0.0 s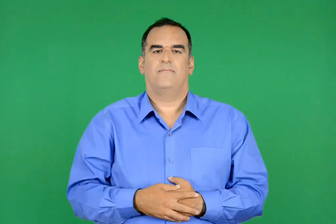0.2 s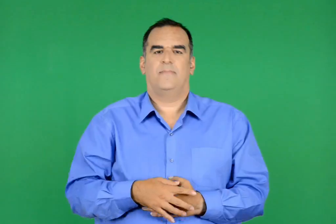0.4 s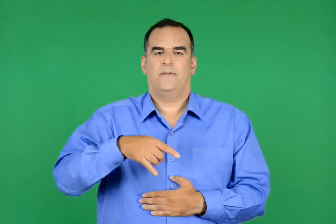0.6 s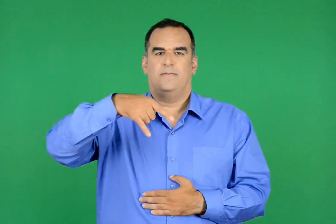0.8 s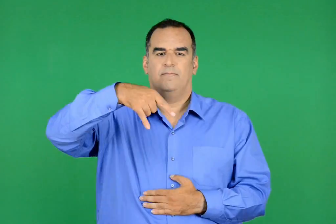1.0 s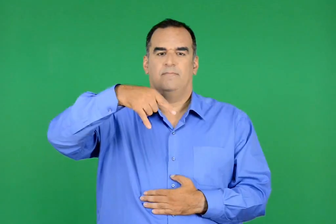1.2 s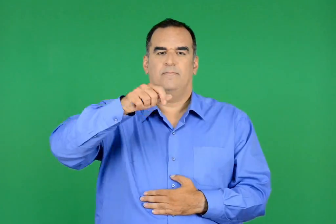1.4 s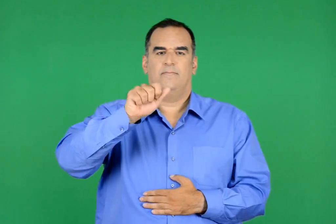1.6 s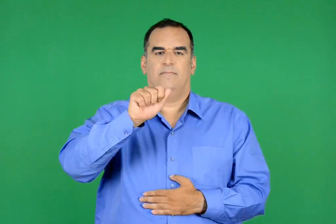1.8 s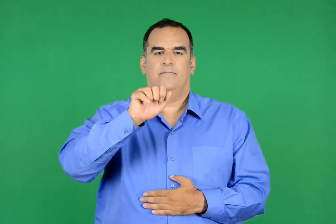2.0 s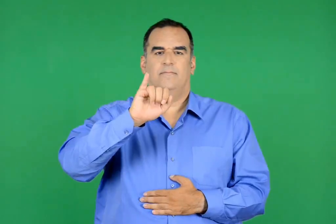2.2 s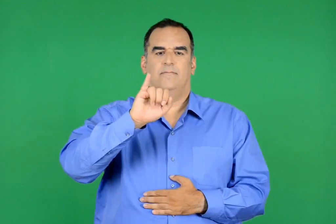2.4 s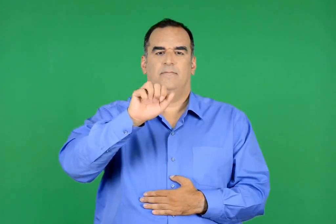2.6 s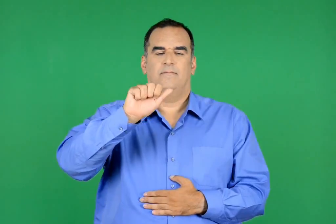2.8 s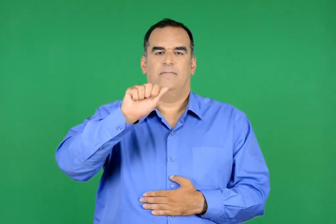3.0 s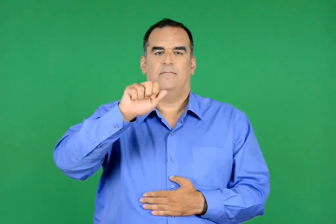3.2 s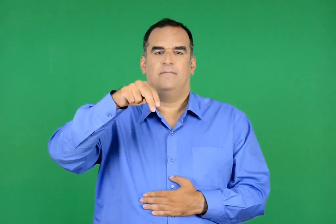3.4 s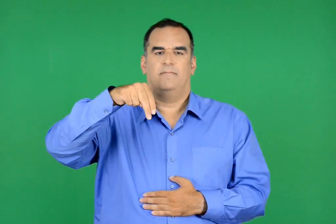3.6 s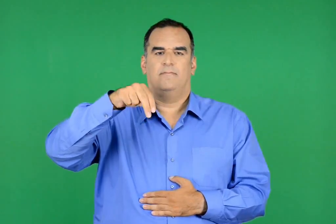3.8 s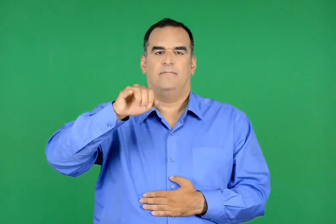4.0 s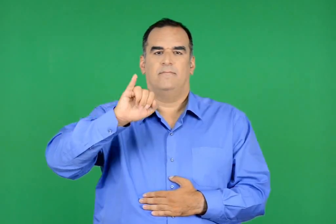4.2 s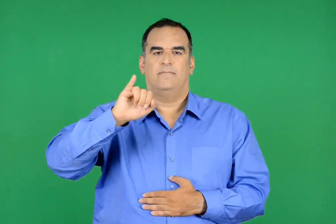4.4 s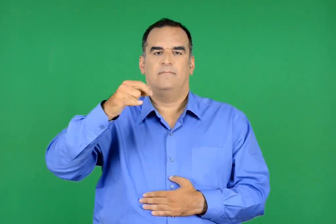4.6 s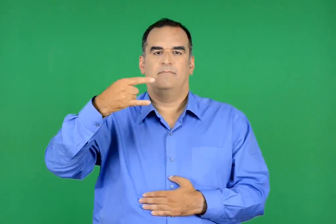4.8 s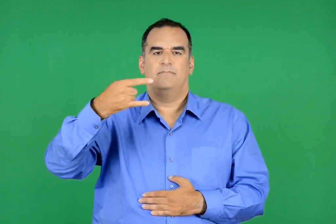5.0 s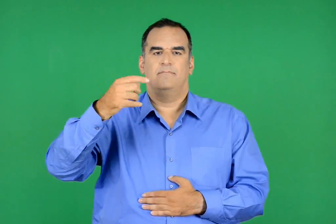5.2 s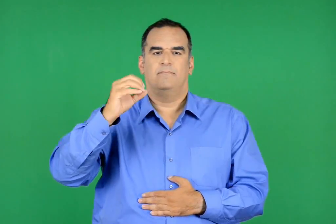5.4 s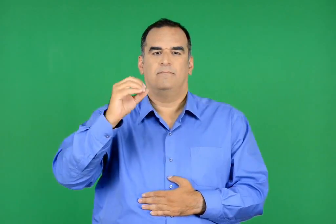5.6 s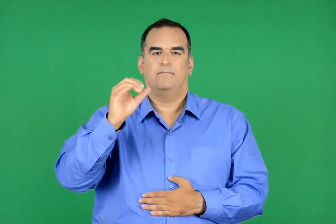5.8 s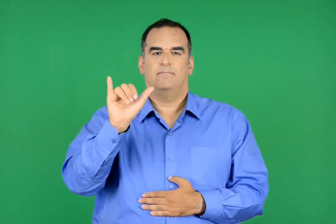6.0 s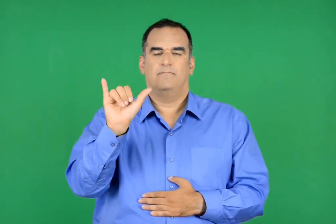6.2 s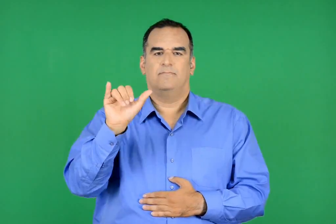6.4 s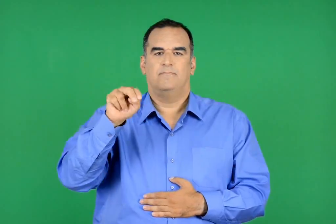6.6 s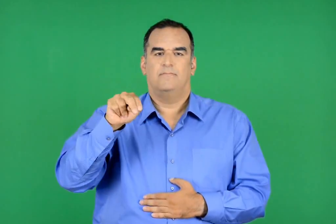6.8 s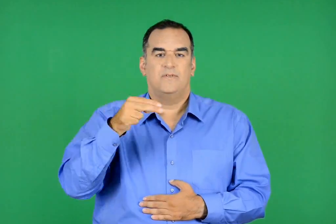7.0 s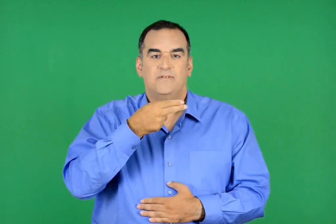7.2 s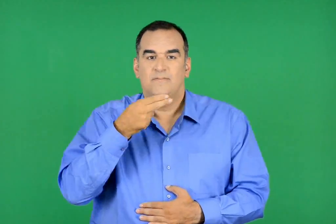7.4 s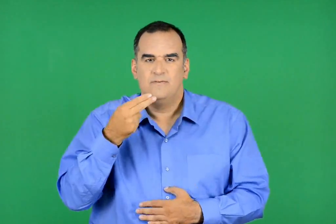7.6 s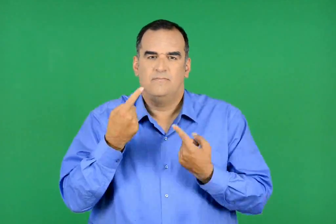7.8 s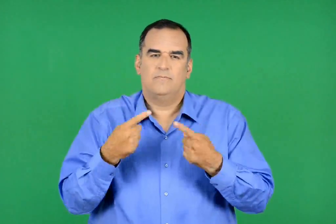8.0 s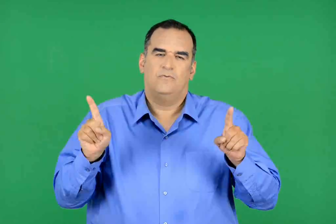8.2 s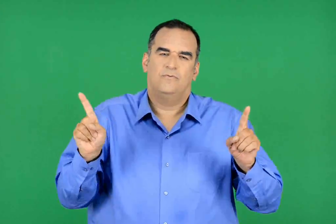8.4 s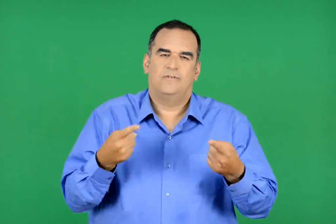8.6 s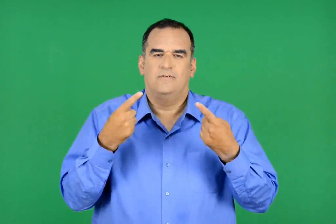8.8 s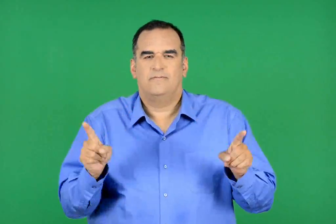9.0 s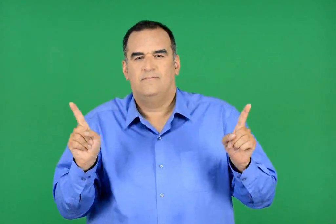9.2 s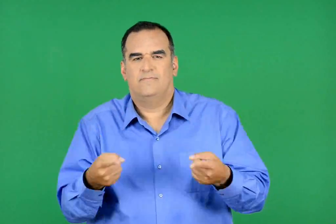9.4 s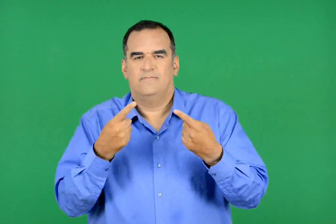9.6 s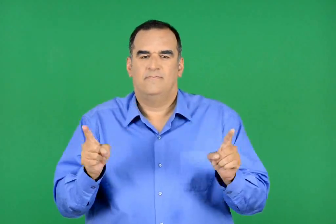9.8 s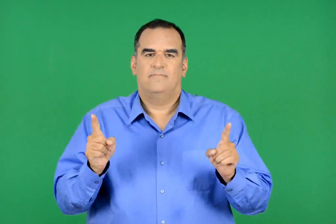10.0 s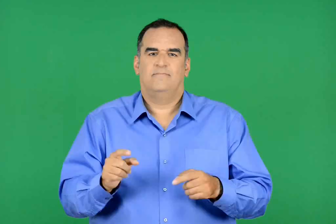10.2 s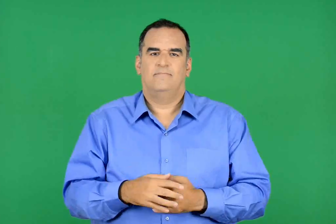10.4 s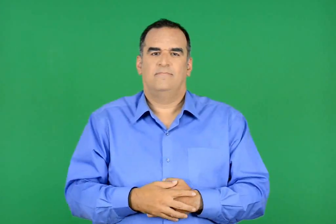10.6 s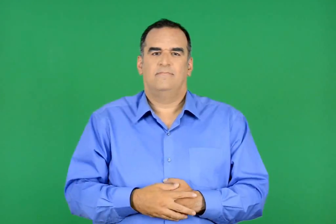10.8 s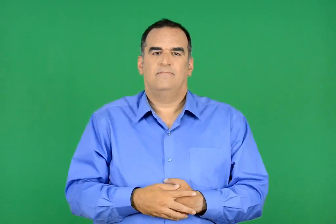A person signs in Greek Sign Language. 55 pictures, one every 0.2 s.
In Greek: παιανίζουν παίζουν µουσική
